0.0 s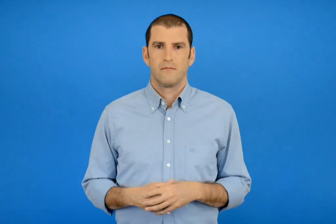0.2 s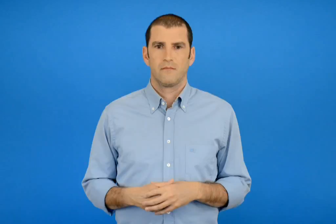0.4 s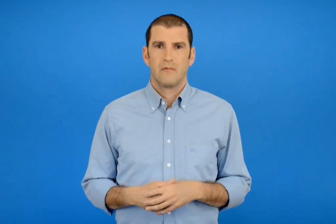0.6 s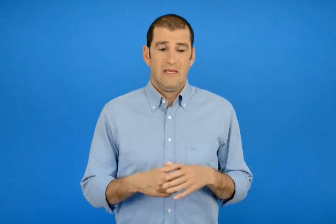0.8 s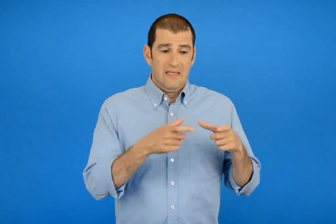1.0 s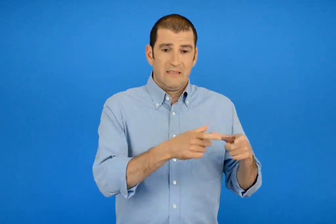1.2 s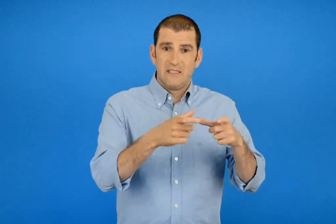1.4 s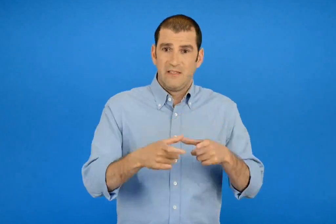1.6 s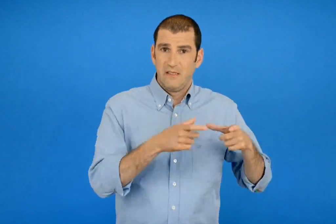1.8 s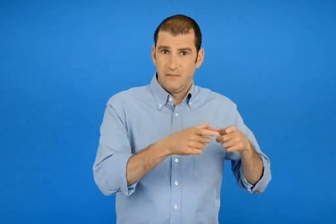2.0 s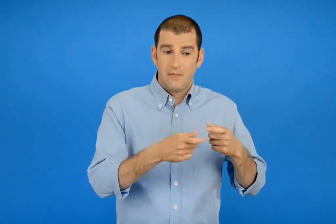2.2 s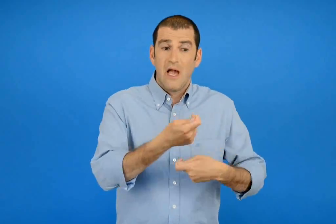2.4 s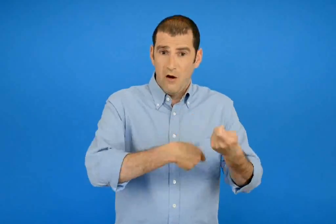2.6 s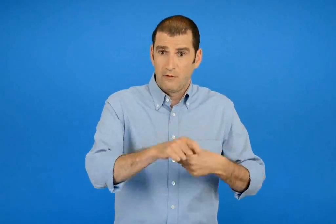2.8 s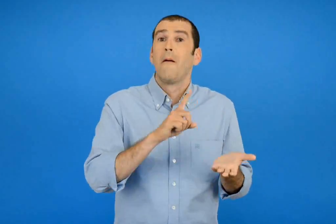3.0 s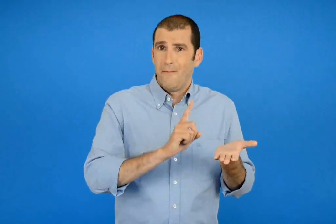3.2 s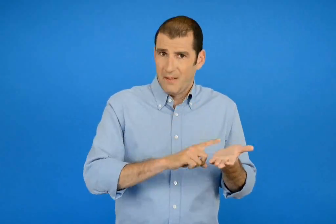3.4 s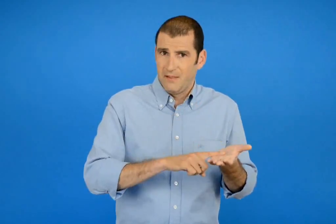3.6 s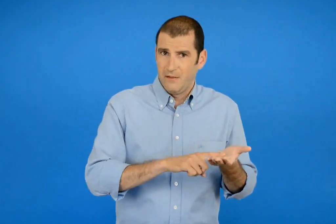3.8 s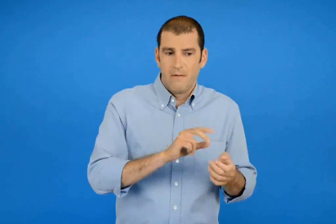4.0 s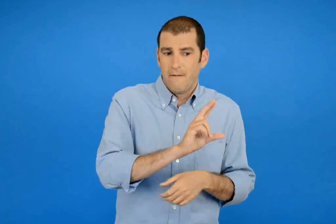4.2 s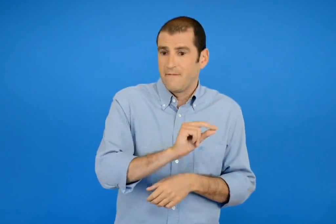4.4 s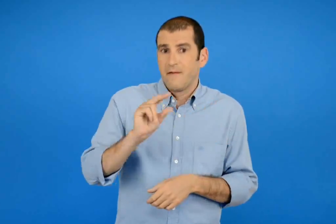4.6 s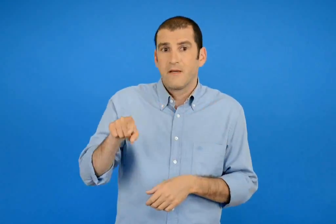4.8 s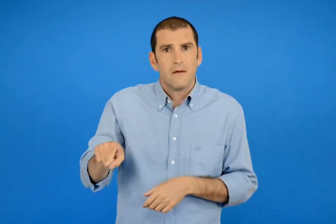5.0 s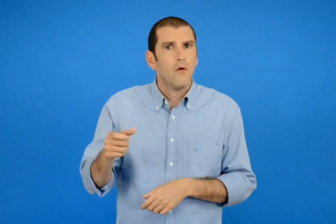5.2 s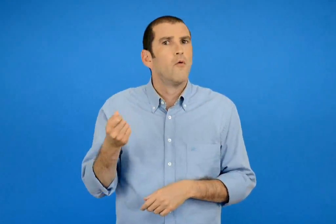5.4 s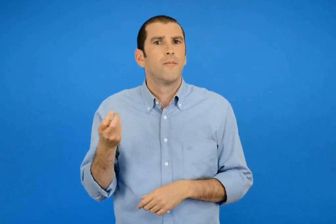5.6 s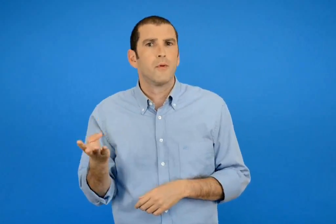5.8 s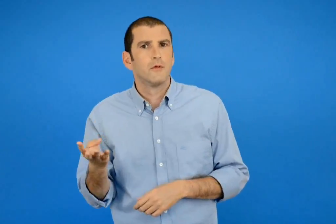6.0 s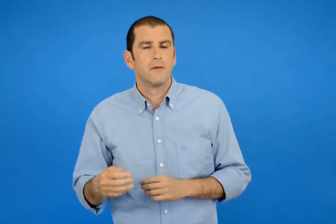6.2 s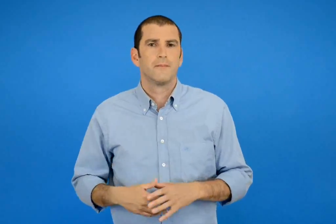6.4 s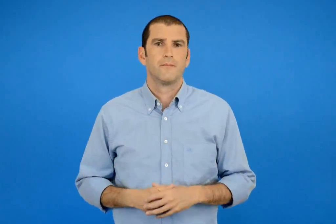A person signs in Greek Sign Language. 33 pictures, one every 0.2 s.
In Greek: πόσες συσκευασίες πρέπει να αγοράσουμε για να έχουμε
